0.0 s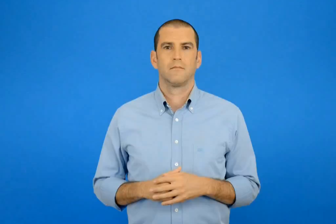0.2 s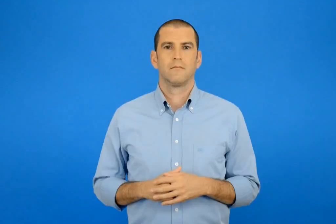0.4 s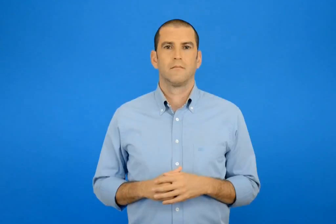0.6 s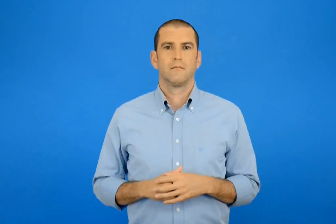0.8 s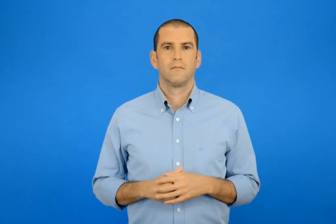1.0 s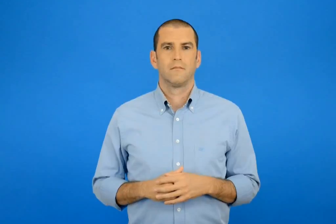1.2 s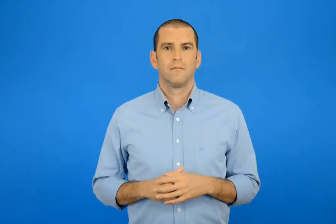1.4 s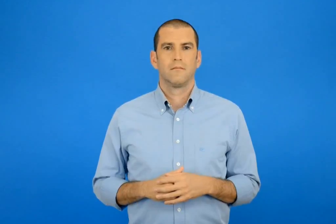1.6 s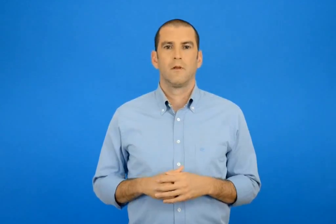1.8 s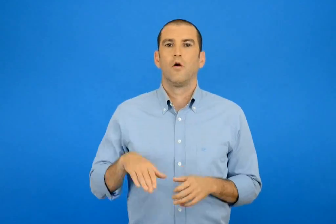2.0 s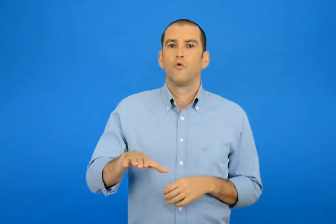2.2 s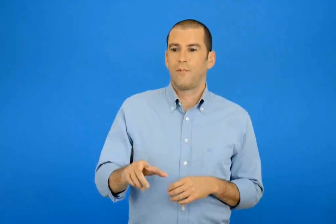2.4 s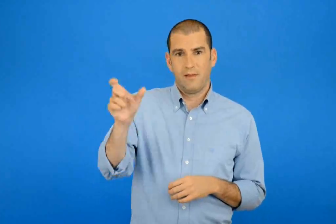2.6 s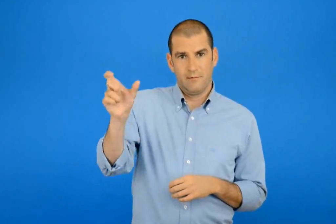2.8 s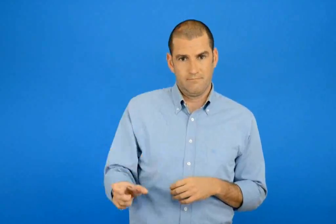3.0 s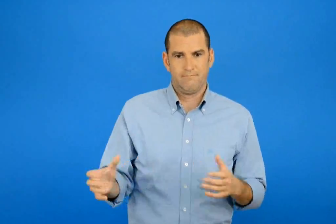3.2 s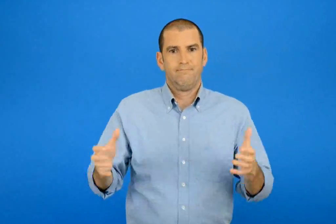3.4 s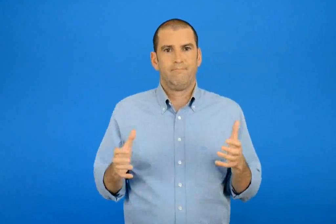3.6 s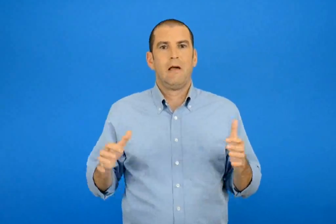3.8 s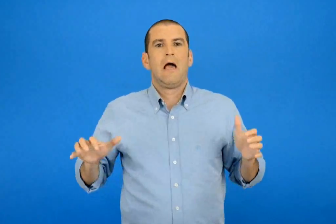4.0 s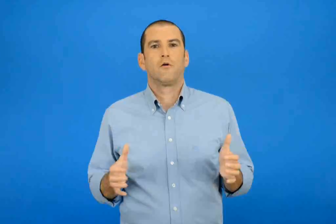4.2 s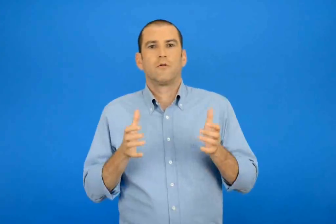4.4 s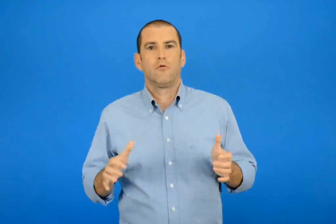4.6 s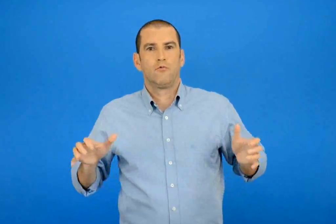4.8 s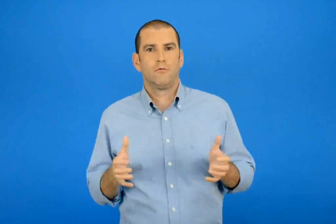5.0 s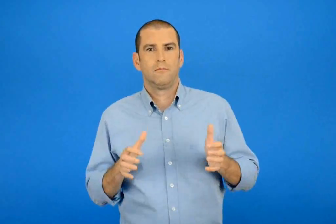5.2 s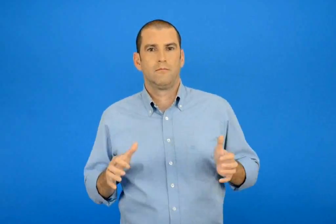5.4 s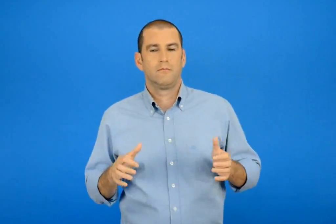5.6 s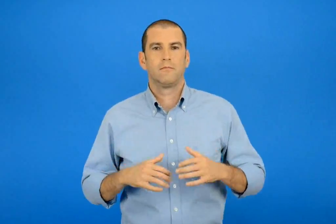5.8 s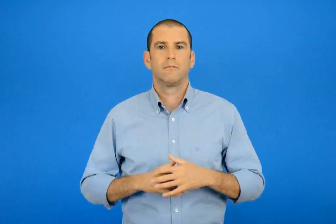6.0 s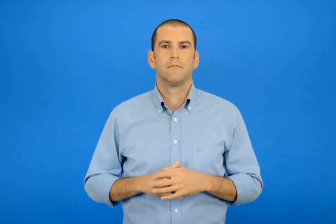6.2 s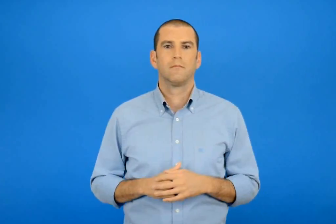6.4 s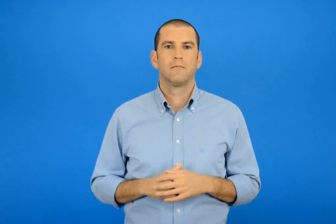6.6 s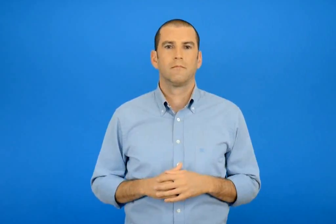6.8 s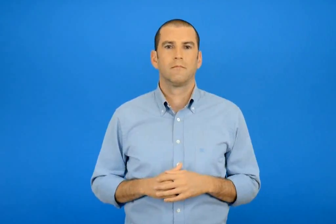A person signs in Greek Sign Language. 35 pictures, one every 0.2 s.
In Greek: το παιδί με το ακορντεόν
